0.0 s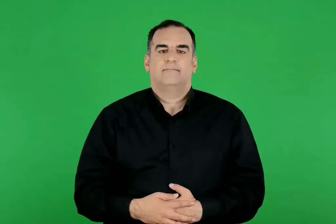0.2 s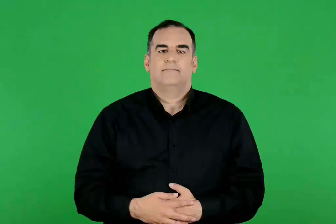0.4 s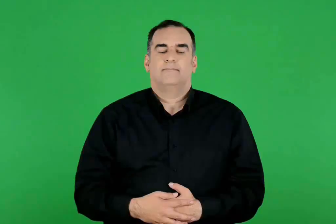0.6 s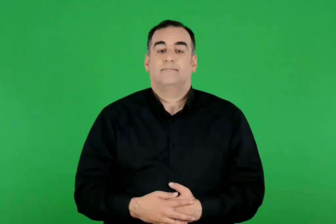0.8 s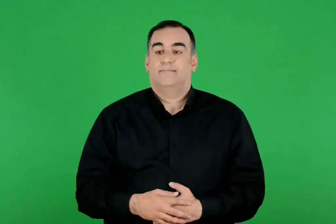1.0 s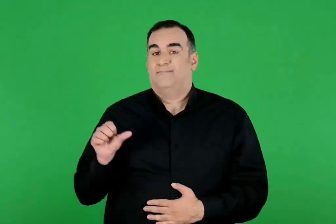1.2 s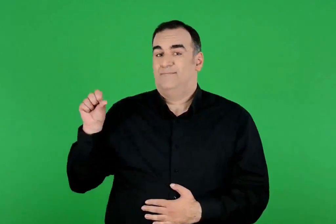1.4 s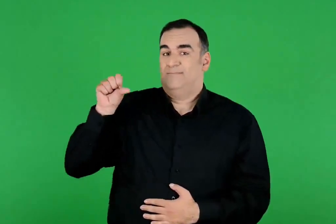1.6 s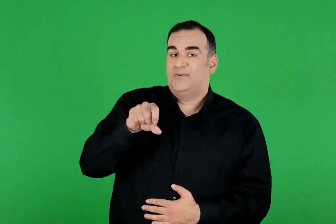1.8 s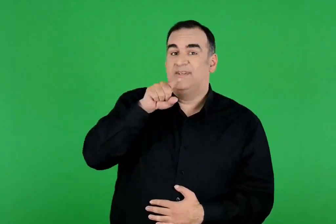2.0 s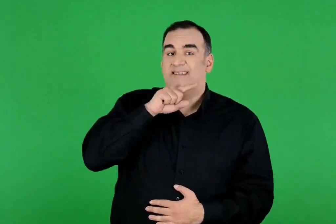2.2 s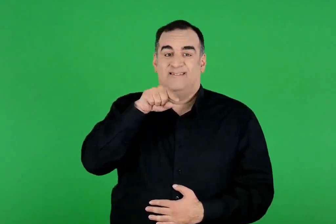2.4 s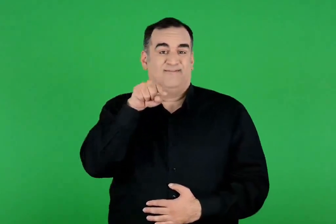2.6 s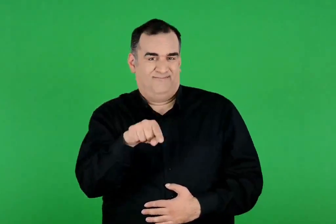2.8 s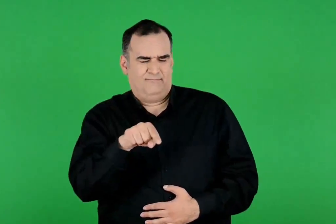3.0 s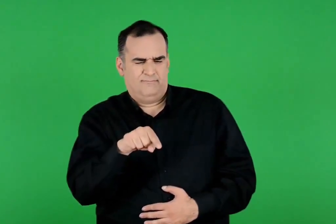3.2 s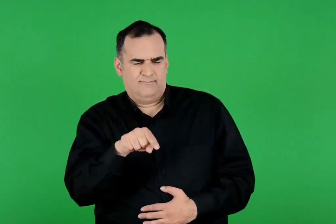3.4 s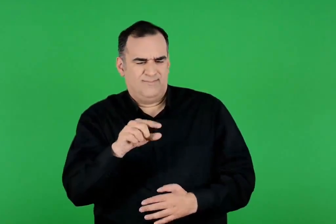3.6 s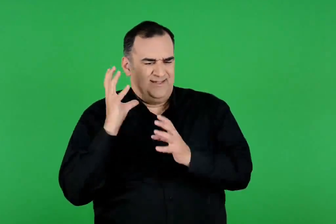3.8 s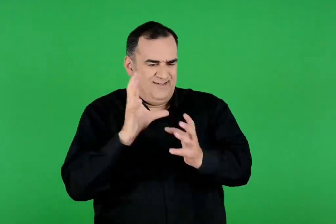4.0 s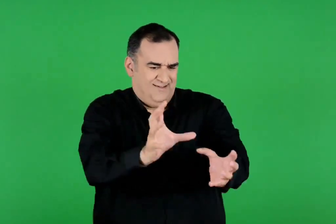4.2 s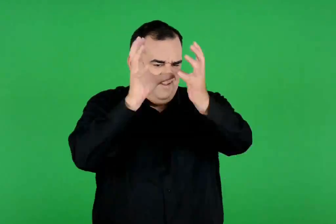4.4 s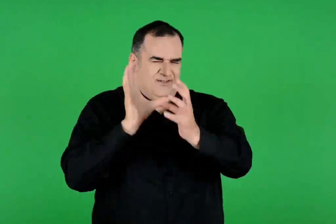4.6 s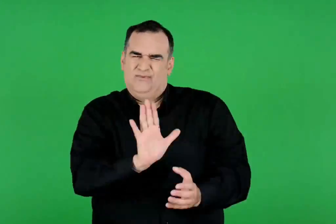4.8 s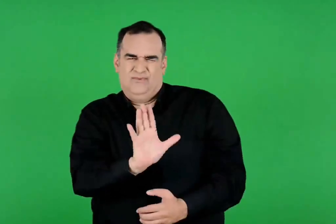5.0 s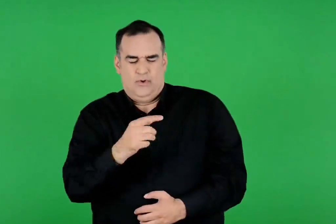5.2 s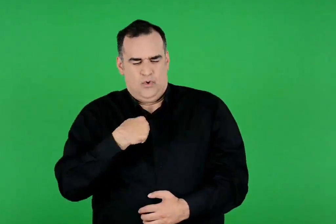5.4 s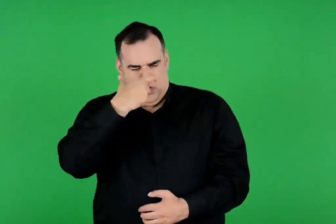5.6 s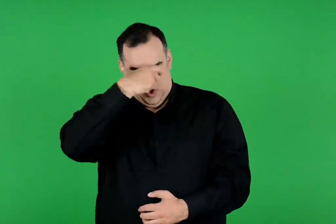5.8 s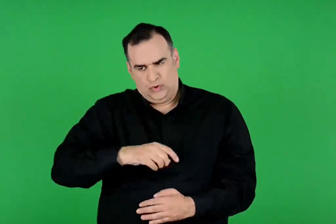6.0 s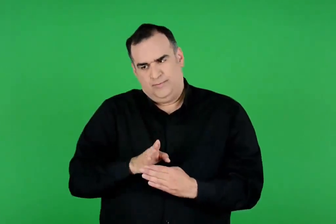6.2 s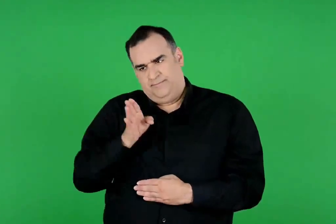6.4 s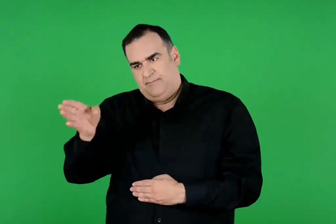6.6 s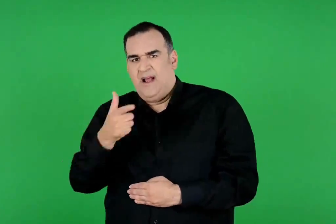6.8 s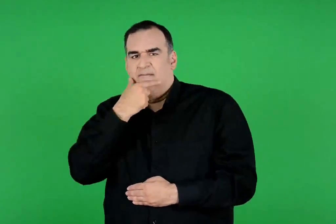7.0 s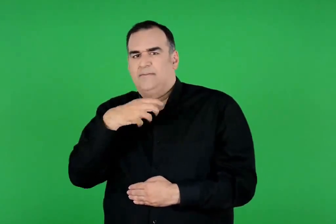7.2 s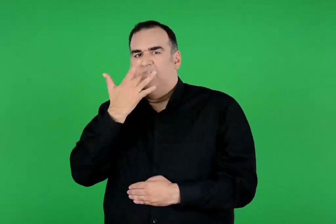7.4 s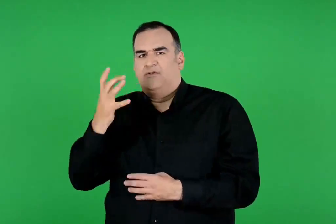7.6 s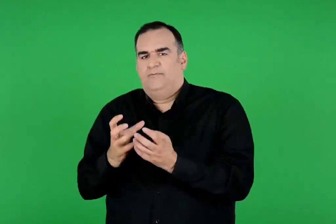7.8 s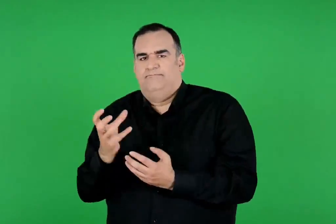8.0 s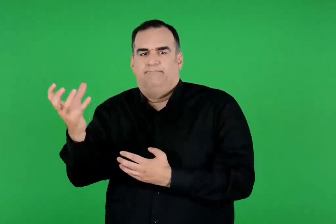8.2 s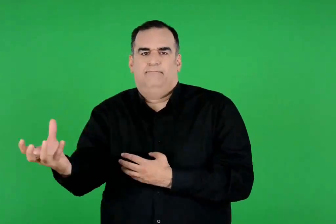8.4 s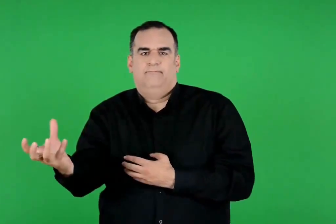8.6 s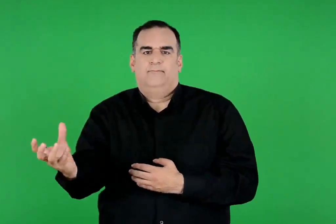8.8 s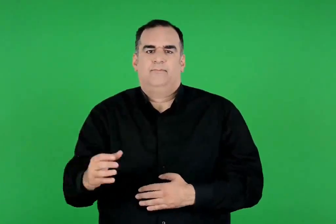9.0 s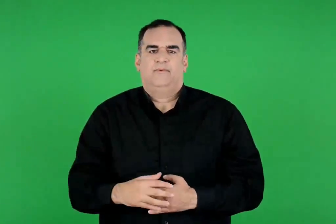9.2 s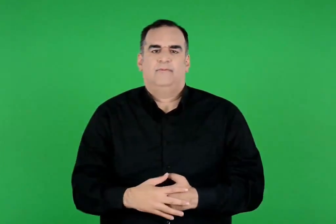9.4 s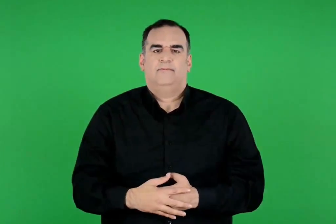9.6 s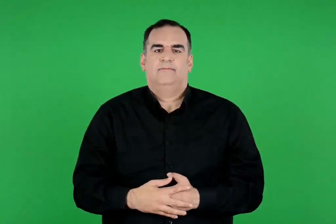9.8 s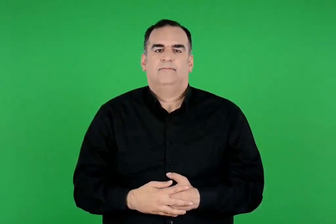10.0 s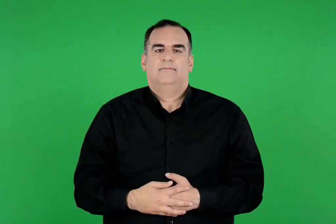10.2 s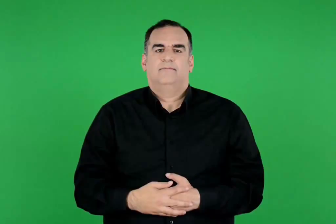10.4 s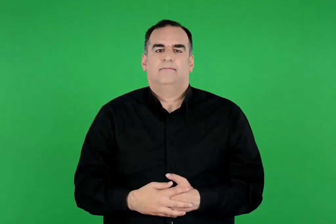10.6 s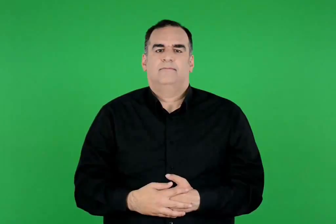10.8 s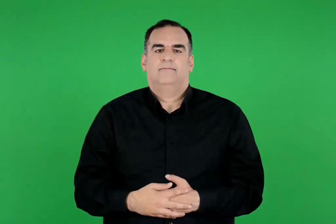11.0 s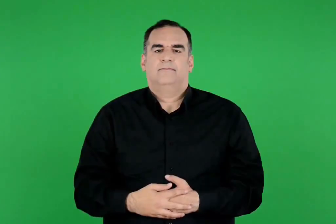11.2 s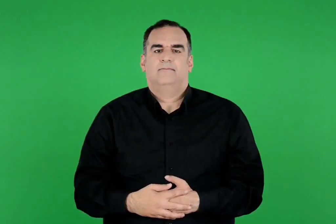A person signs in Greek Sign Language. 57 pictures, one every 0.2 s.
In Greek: επιστρέφοντας στον ηρακλή δεν ήθελε να ξαναπάρει τον ουρανό στη ράχη του και είπε ότι θα πήγαινε ο ίδιος τα μήλα στον ευρυσθέα
